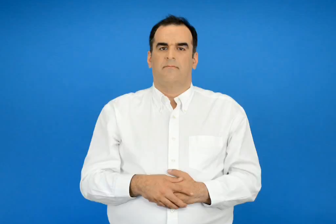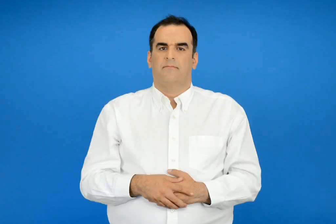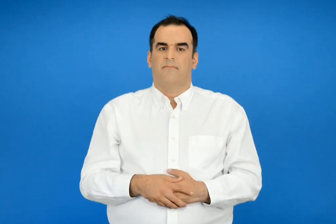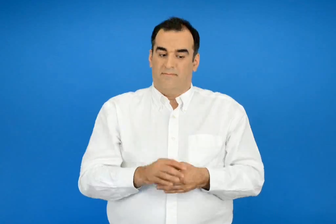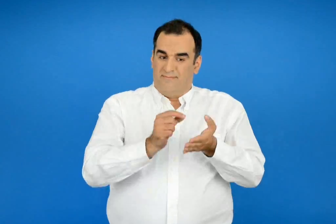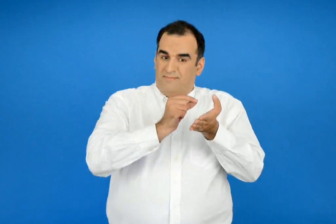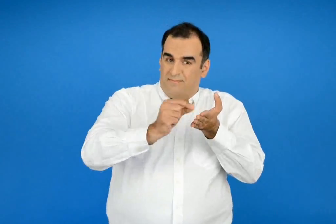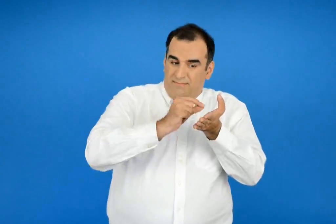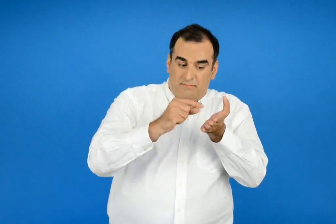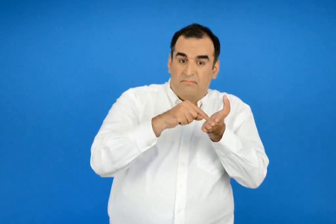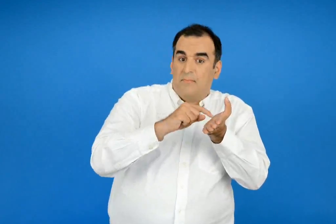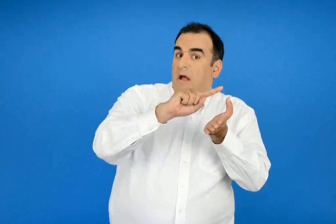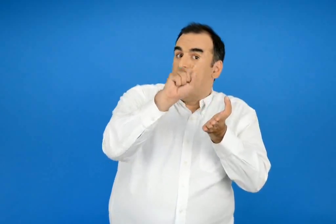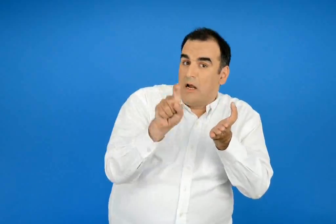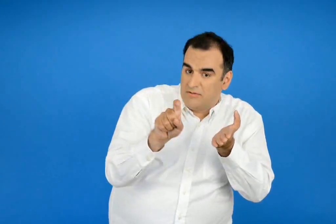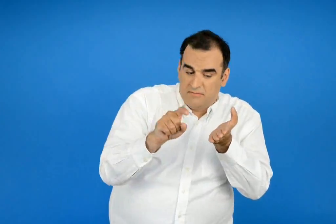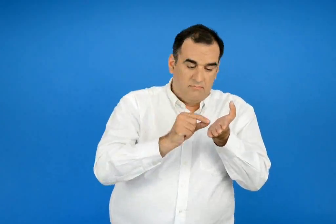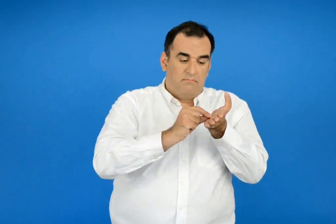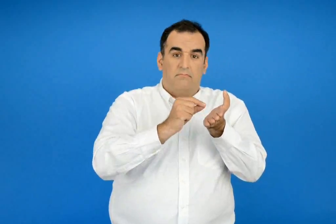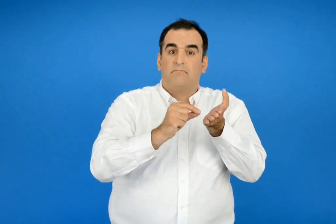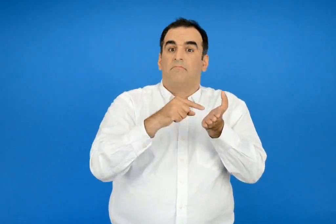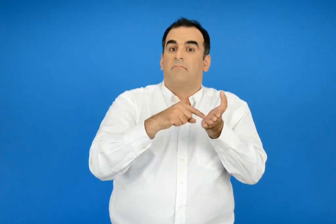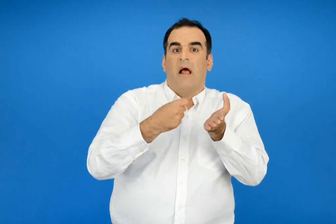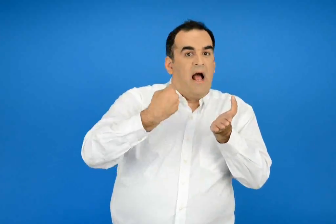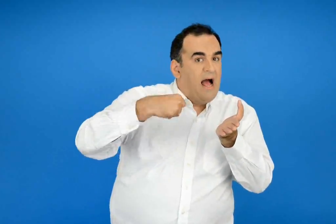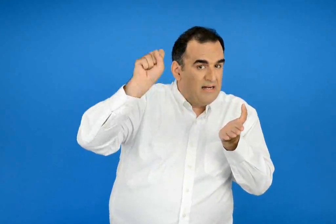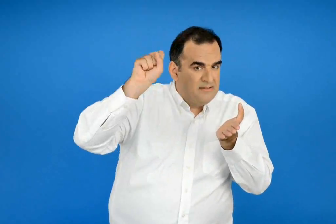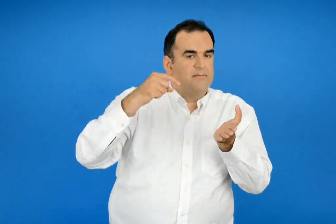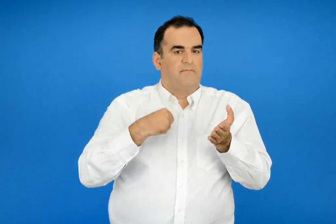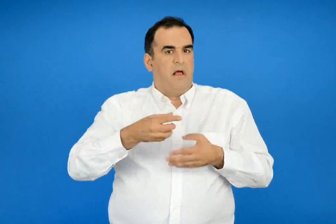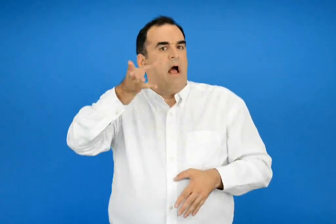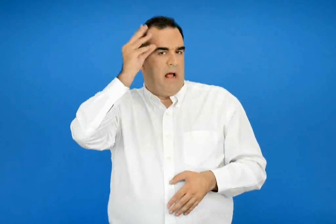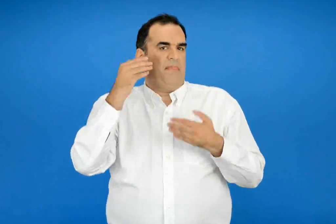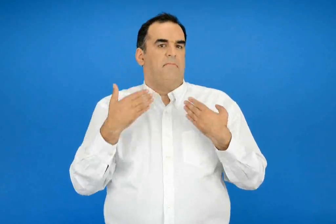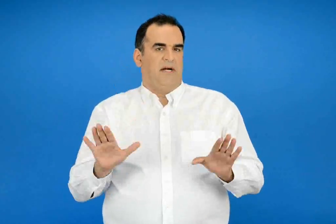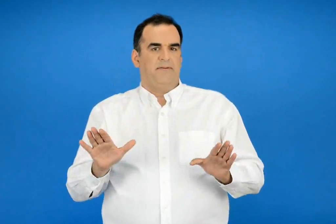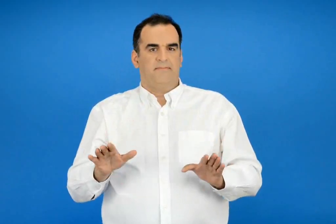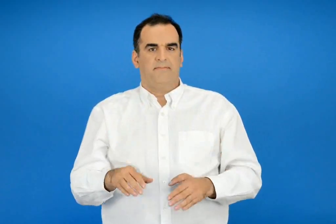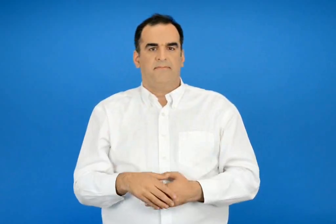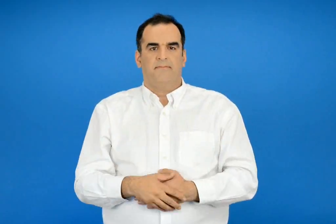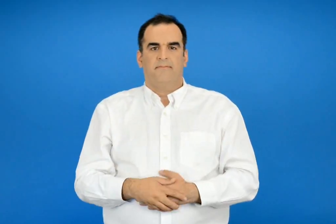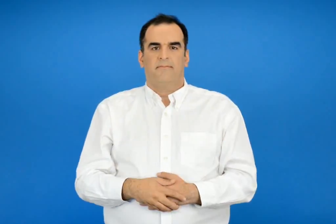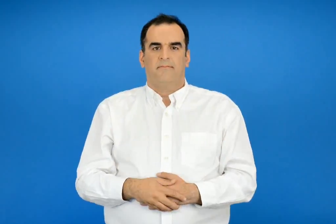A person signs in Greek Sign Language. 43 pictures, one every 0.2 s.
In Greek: έμαθα να χρησιμοποιώ σωστά την ερώτηση και την άρνηση
